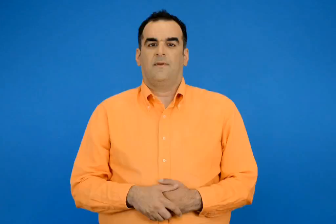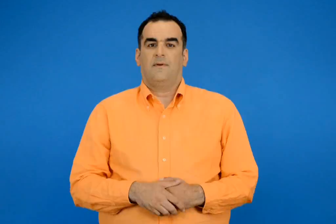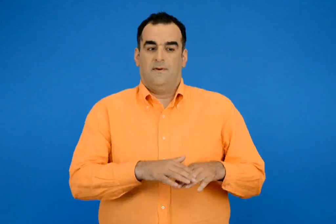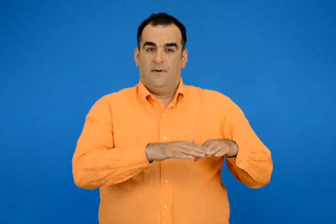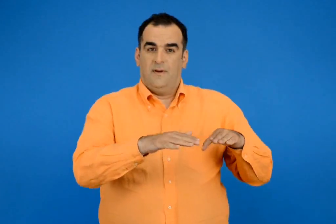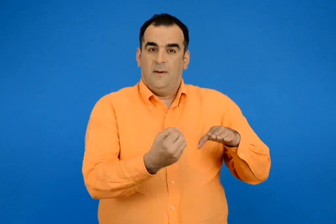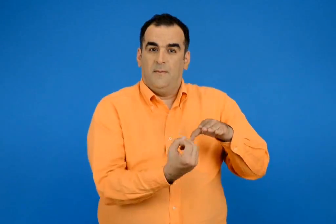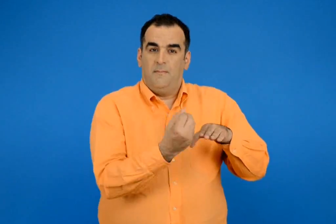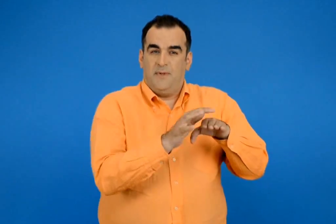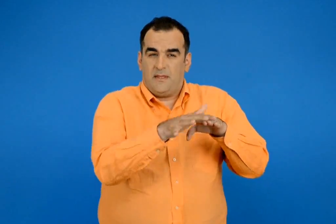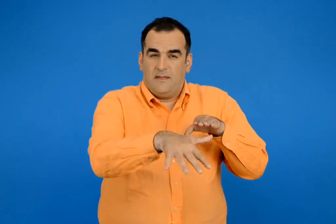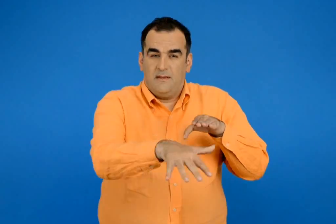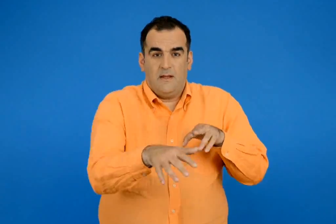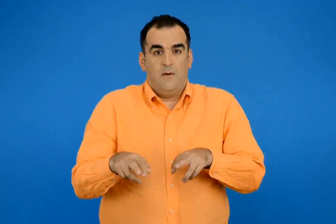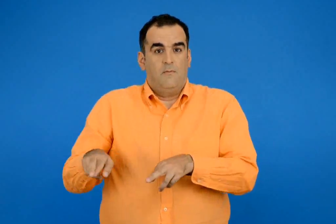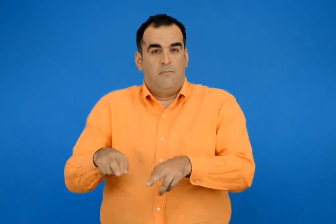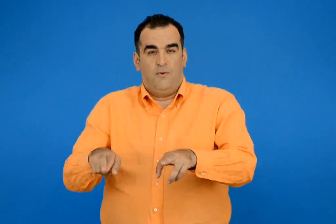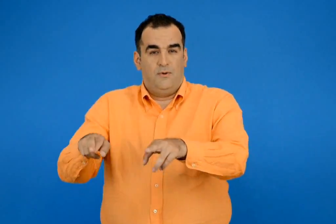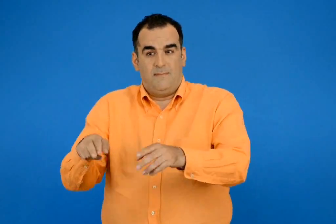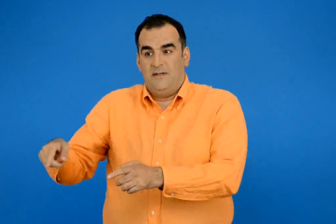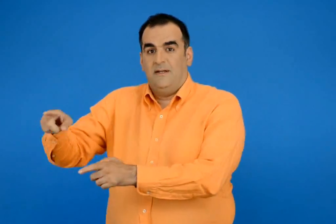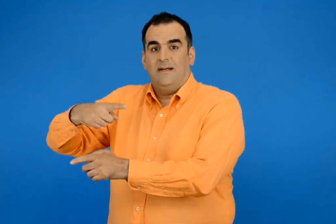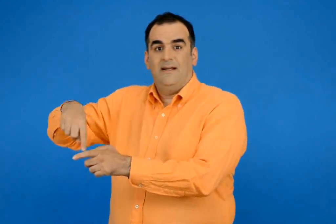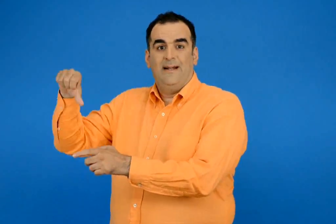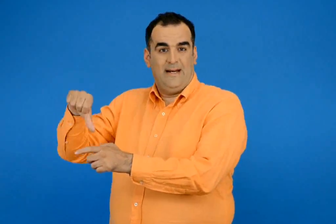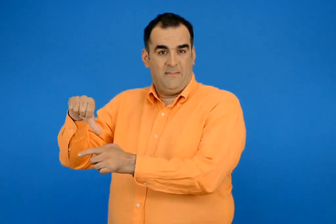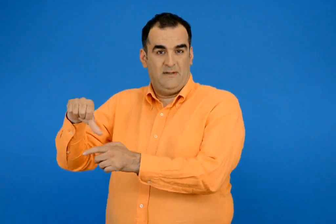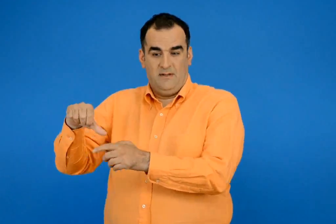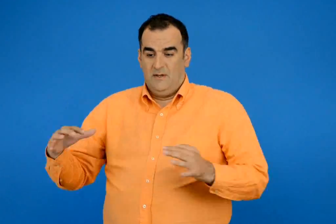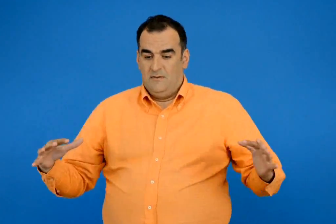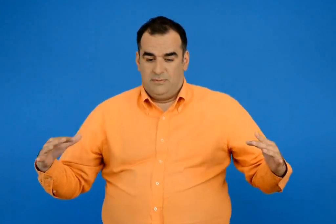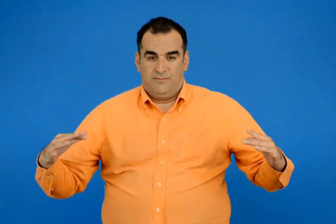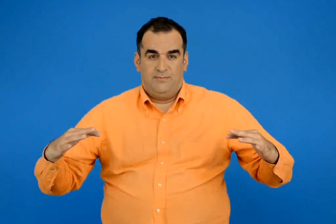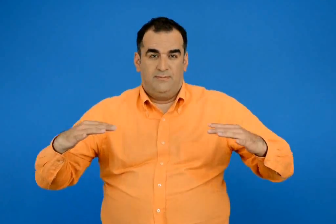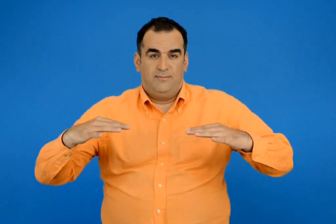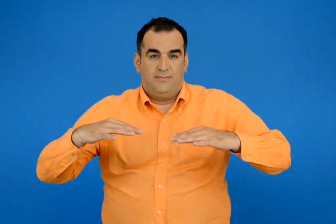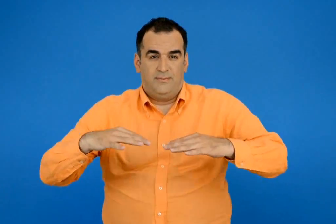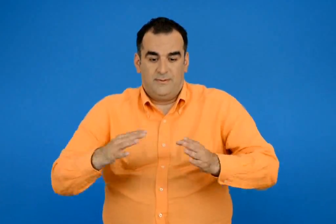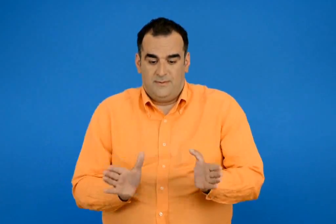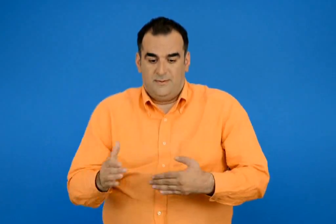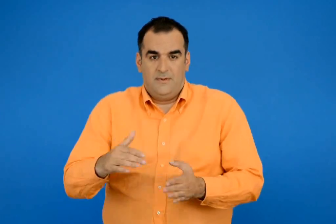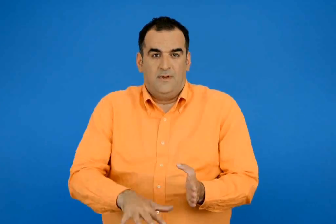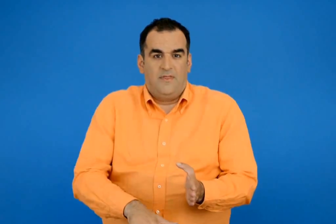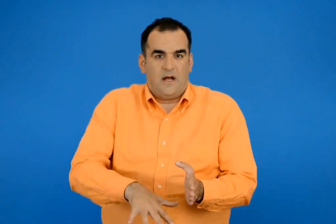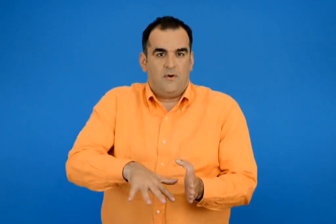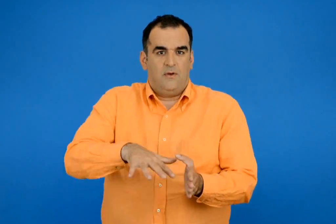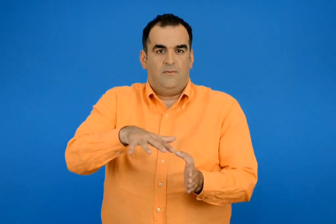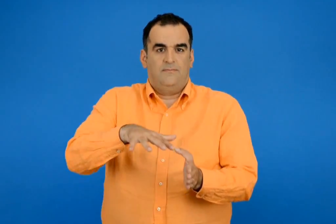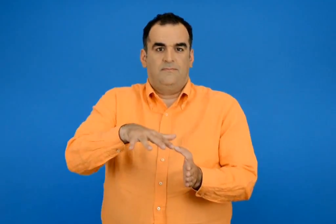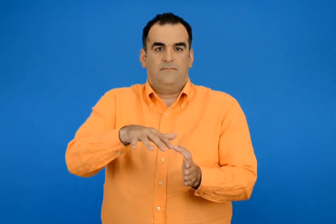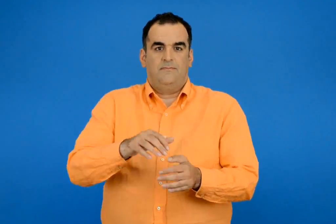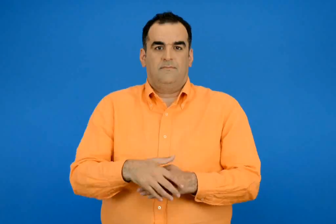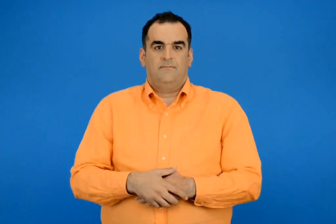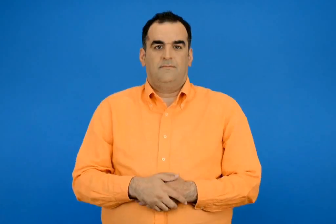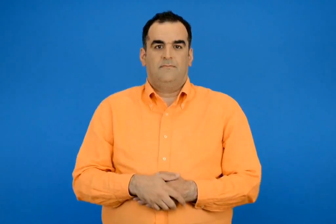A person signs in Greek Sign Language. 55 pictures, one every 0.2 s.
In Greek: το νερό από την πηγή τη λίμνη η το ποτάμι μαζεύεται στο υδραγωγείο
